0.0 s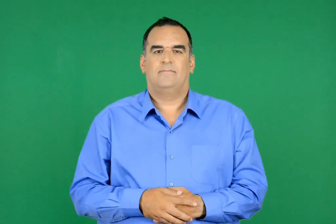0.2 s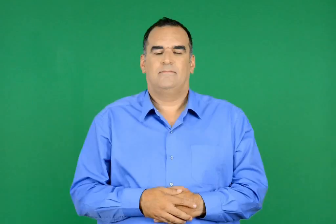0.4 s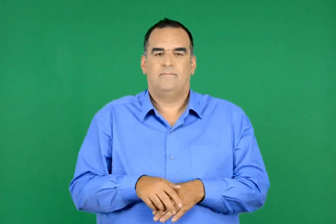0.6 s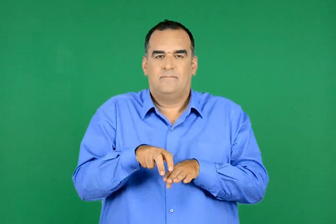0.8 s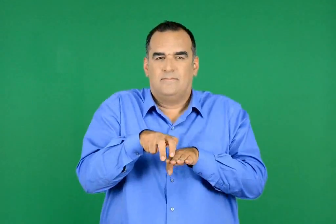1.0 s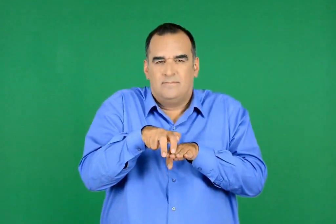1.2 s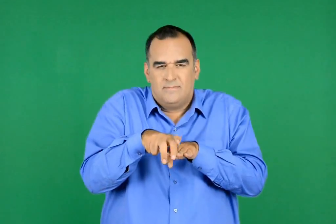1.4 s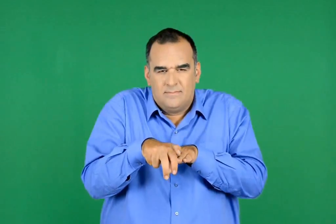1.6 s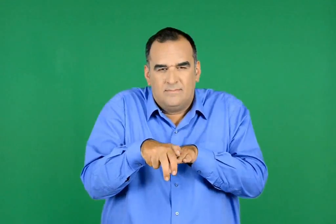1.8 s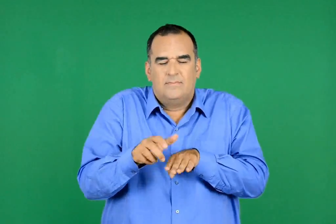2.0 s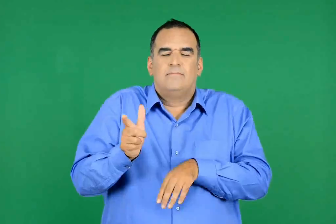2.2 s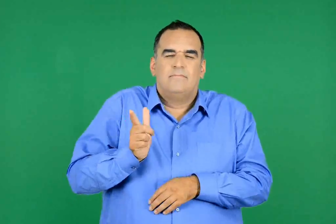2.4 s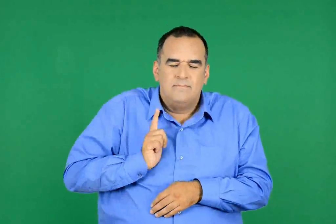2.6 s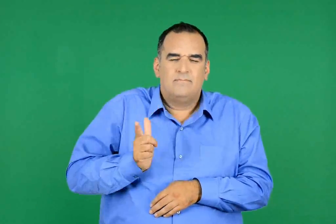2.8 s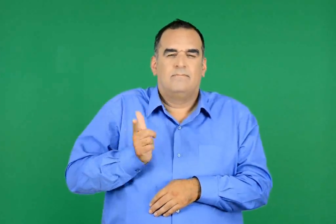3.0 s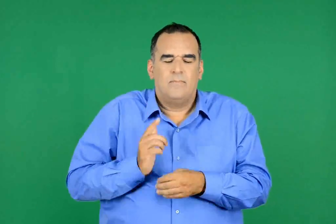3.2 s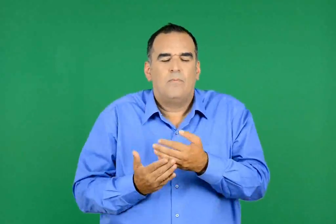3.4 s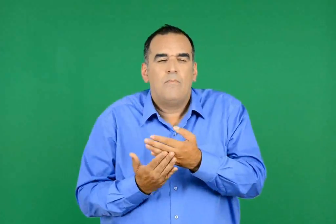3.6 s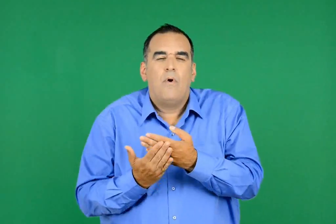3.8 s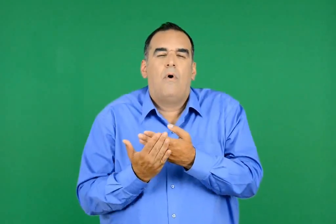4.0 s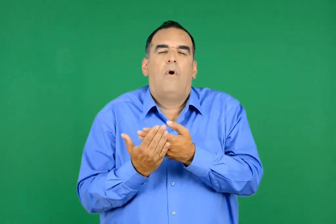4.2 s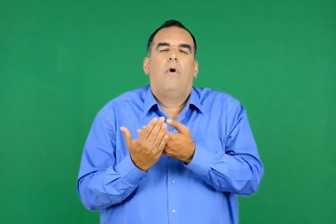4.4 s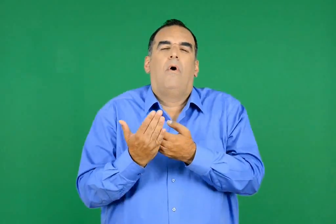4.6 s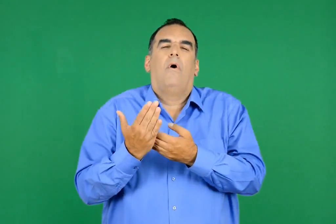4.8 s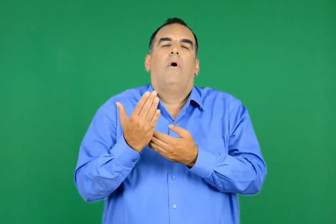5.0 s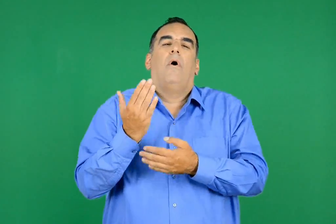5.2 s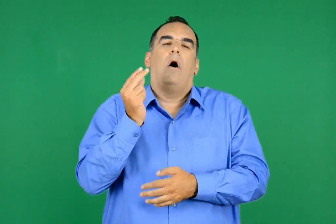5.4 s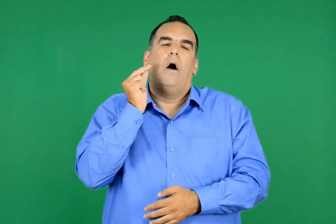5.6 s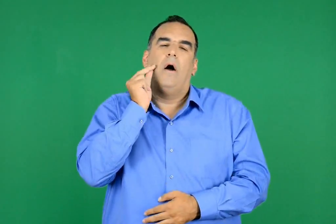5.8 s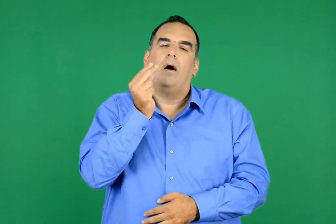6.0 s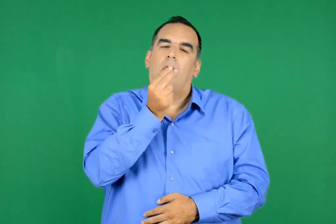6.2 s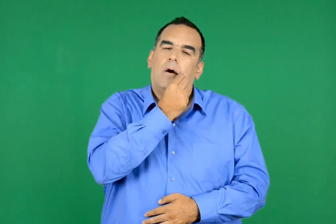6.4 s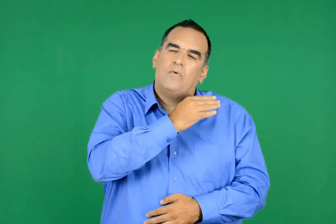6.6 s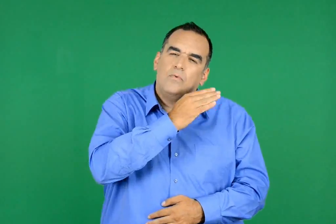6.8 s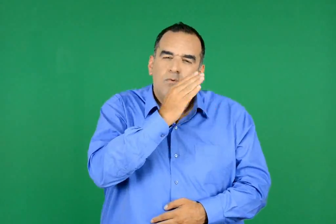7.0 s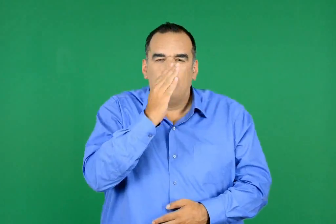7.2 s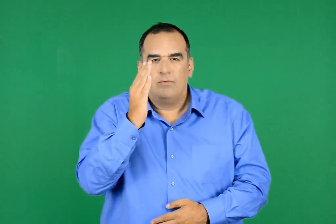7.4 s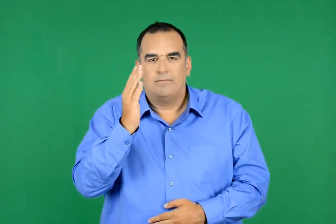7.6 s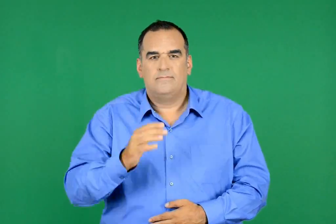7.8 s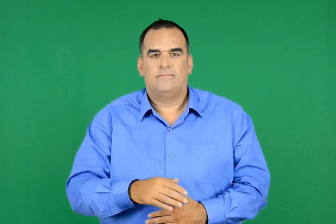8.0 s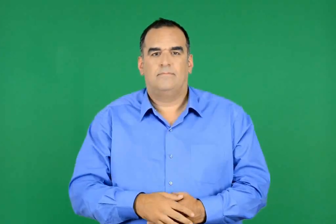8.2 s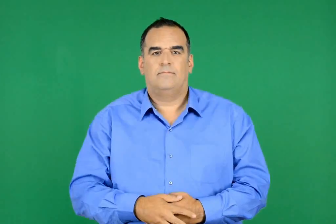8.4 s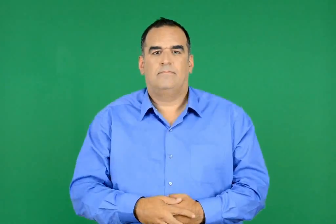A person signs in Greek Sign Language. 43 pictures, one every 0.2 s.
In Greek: περίμενε όλο το πρωί και όλο το απόγευμα
